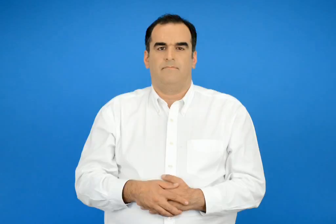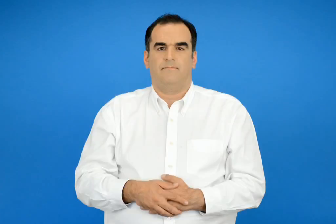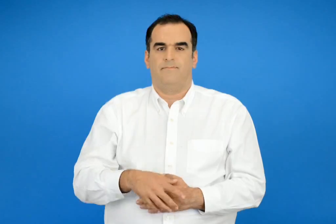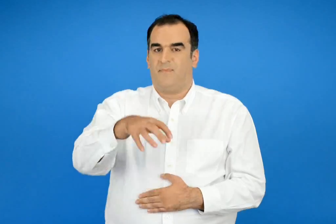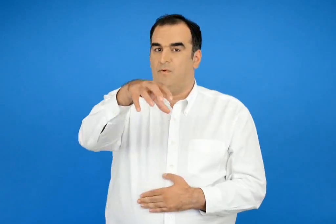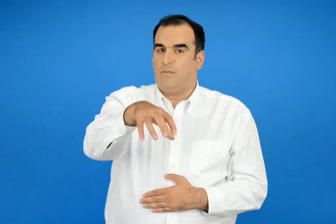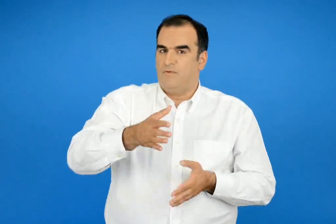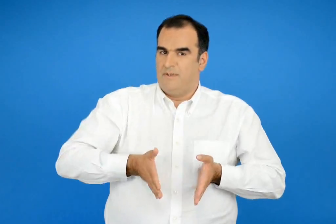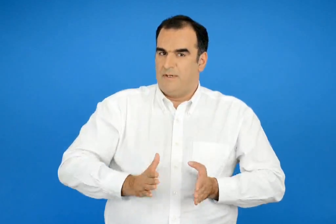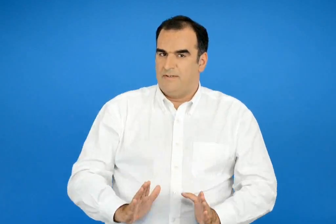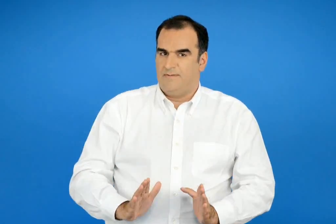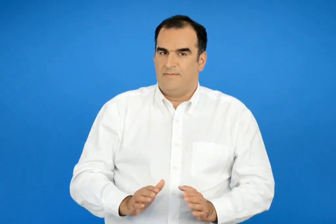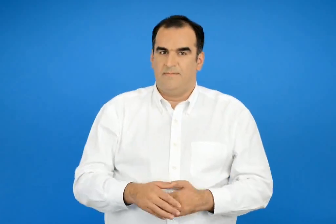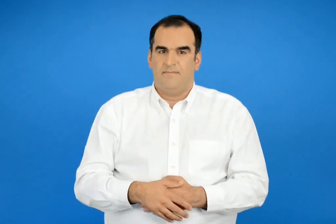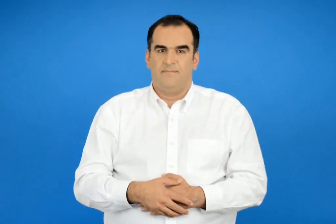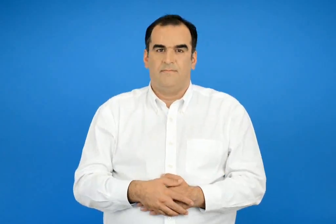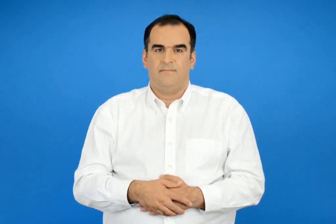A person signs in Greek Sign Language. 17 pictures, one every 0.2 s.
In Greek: τόπος γέννησης
